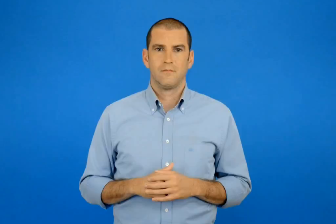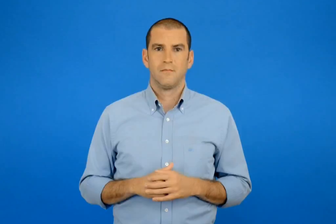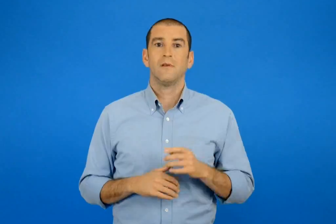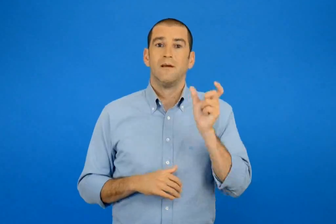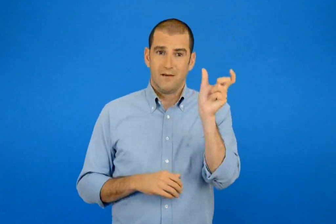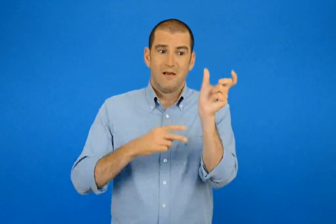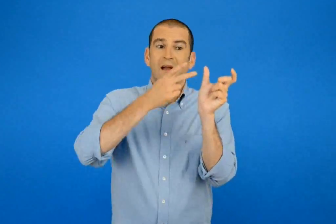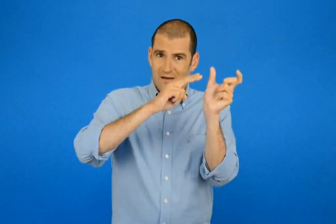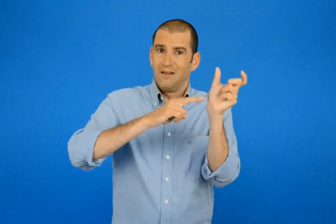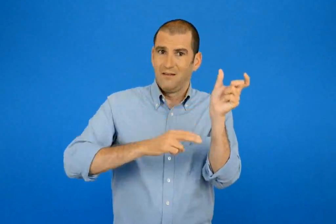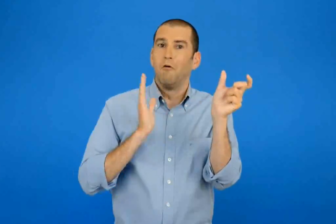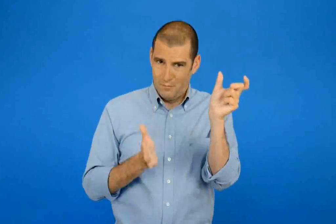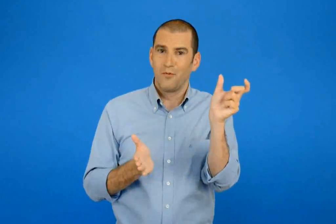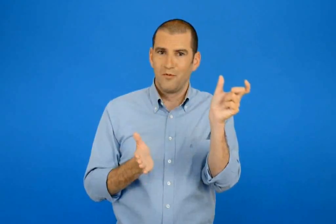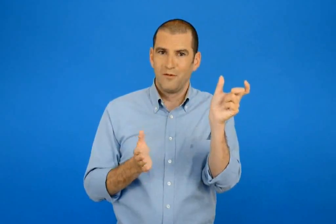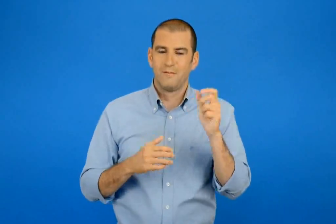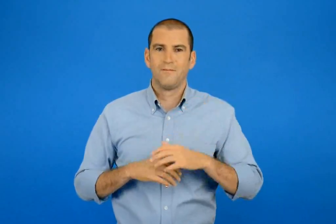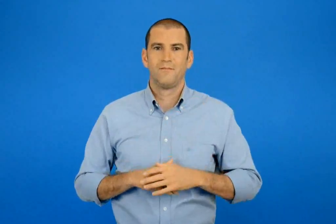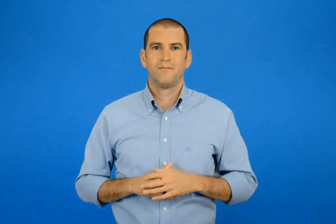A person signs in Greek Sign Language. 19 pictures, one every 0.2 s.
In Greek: κλίνονται τα
